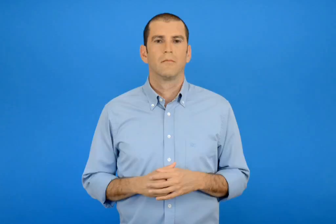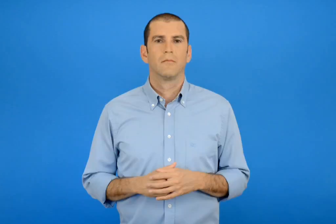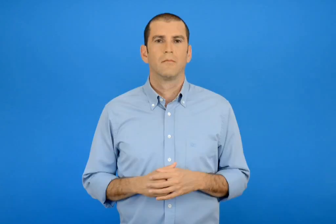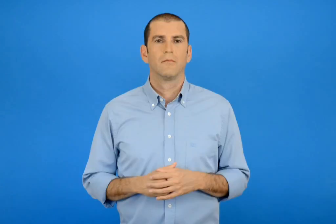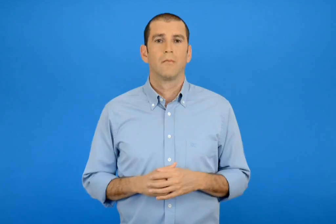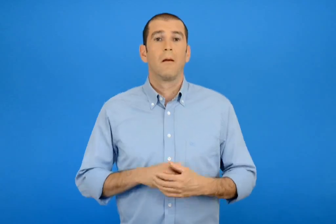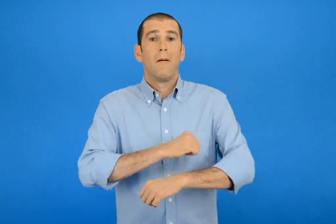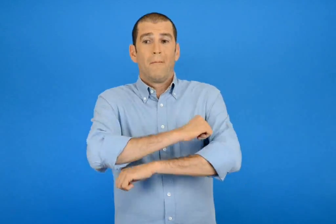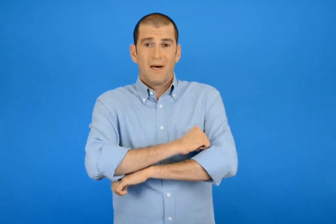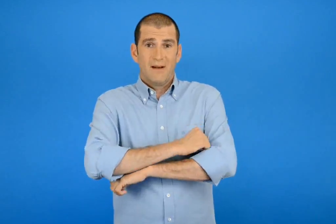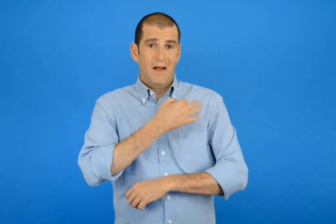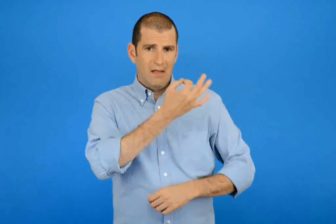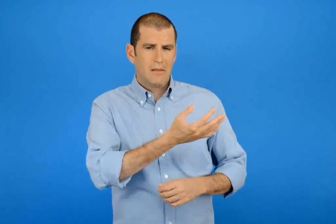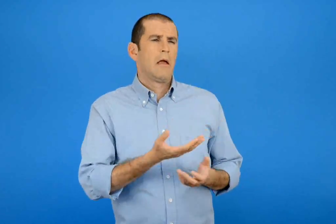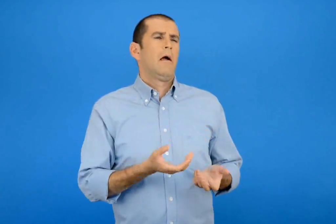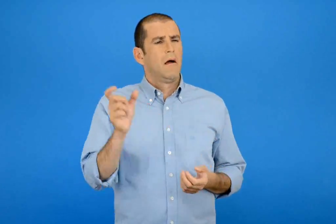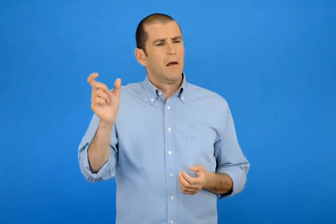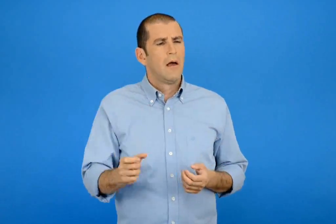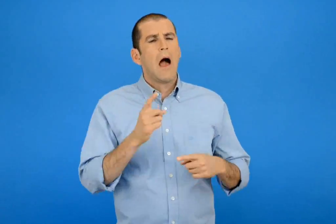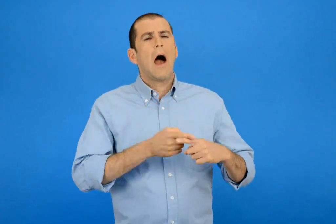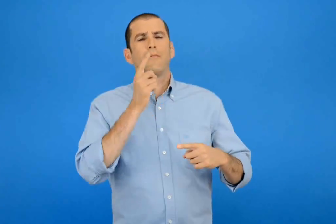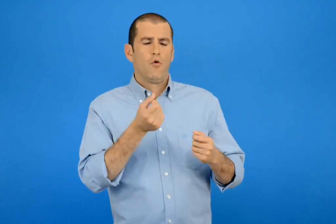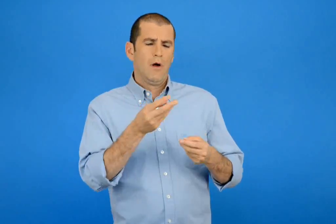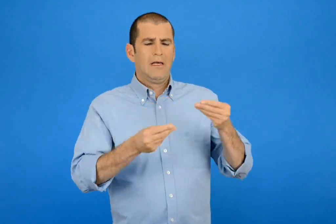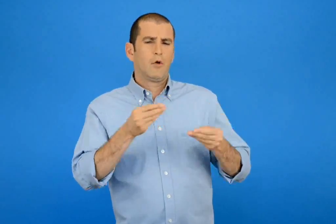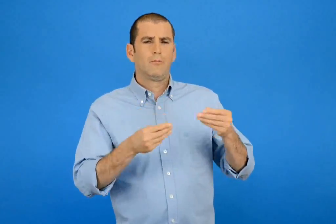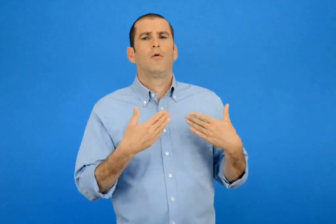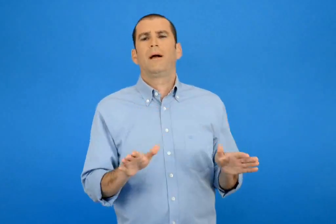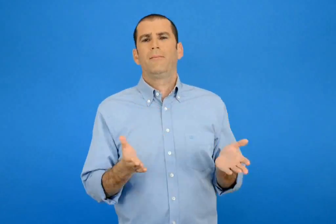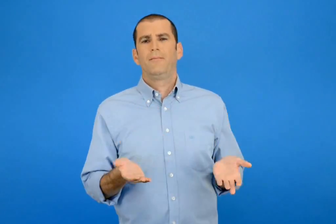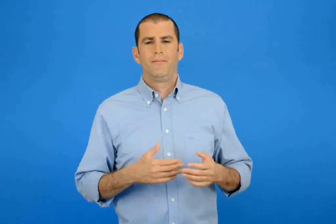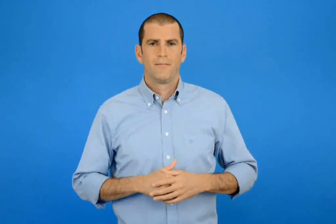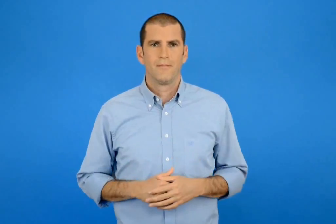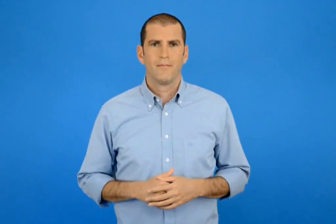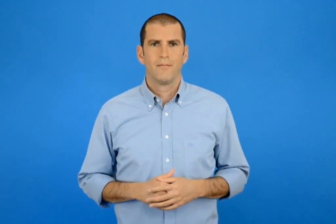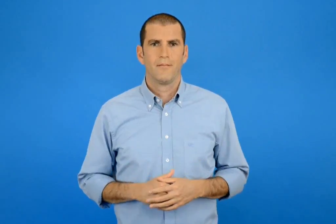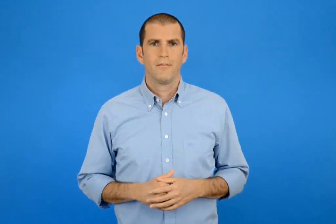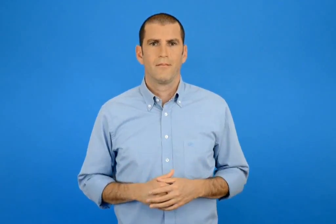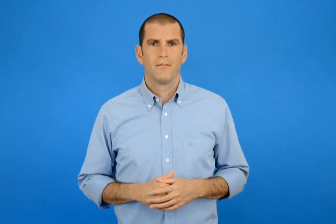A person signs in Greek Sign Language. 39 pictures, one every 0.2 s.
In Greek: έκανε έναν απλό υπολογισμό λέει η μαρίνα
